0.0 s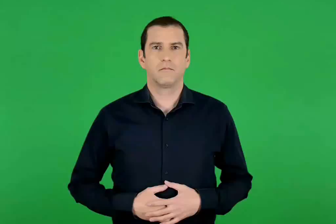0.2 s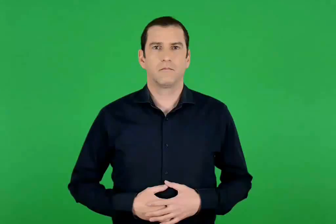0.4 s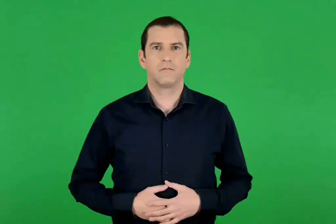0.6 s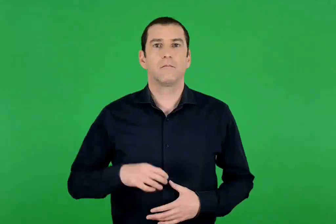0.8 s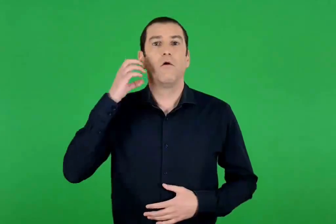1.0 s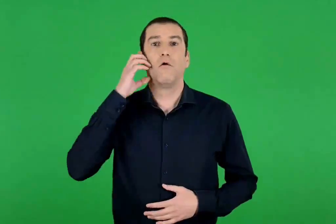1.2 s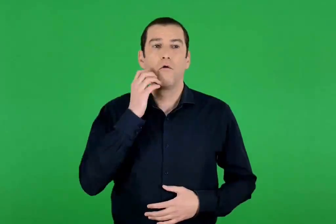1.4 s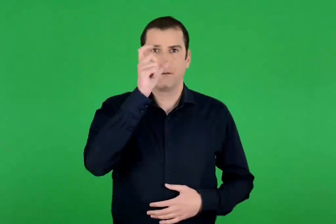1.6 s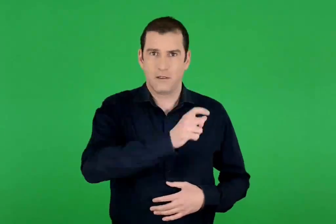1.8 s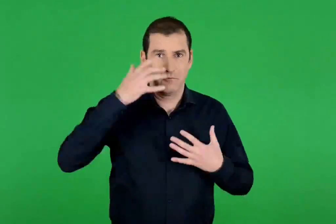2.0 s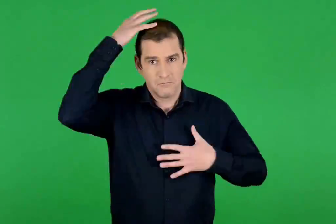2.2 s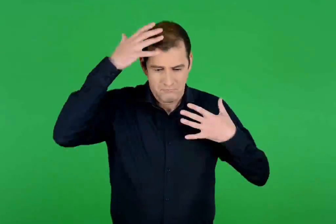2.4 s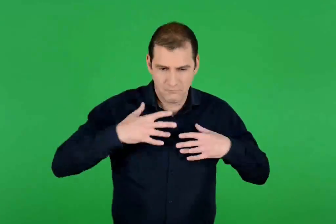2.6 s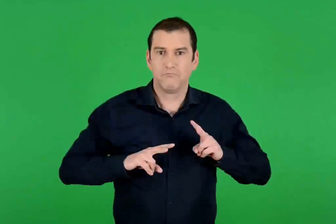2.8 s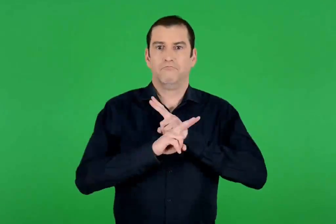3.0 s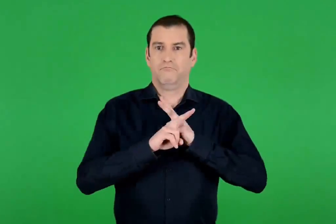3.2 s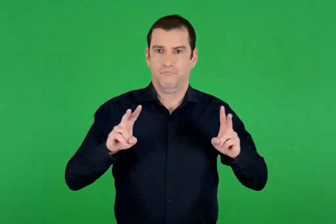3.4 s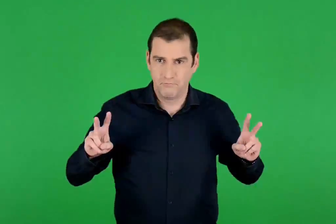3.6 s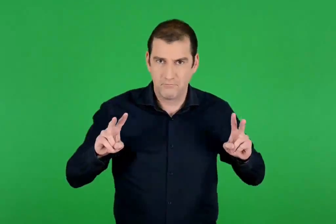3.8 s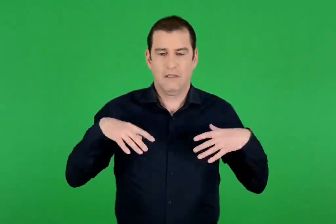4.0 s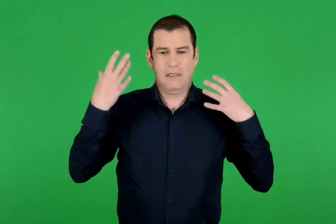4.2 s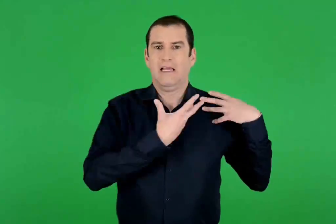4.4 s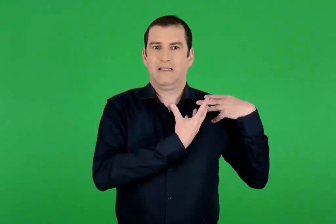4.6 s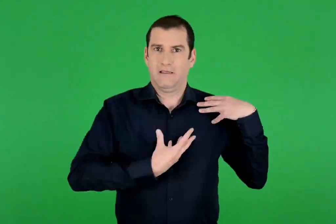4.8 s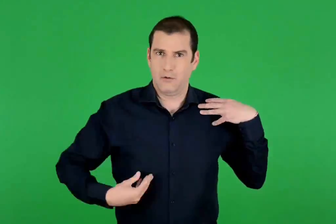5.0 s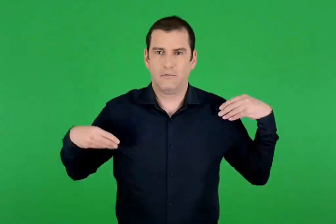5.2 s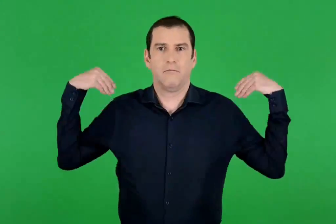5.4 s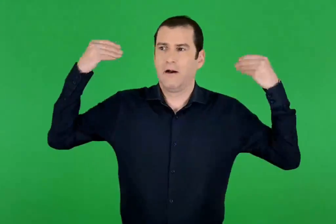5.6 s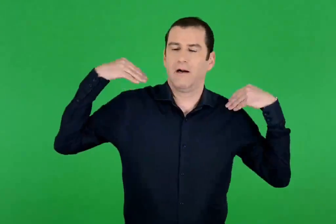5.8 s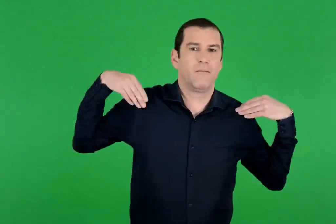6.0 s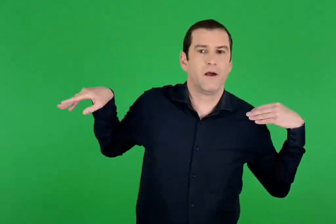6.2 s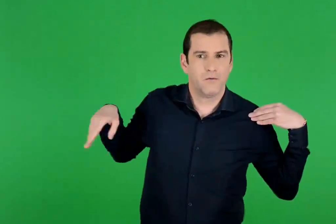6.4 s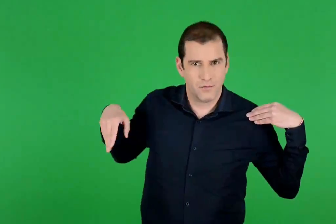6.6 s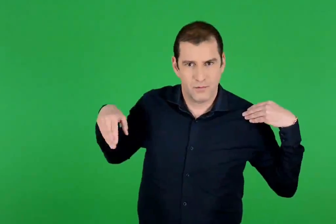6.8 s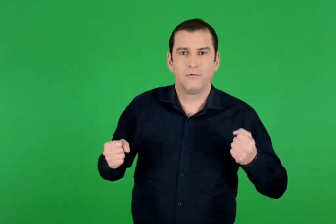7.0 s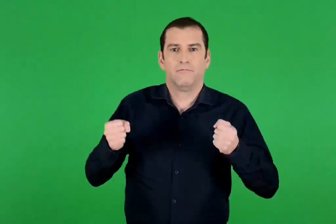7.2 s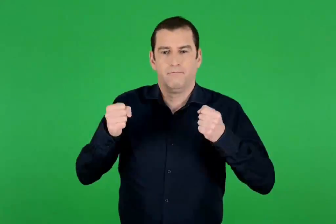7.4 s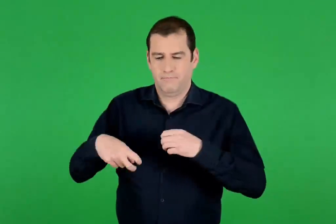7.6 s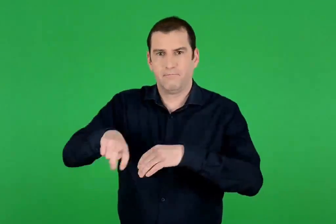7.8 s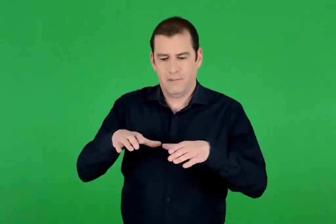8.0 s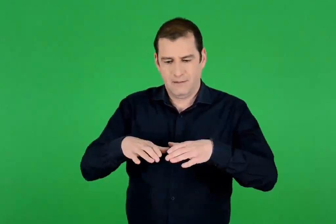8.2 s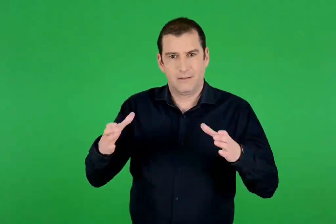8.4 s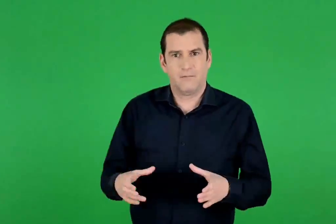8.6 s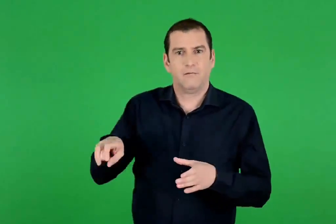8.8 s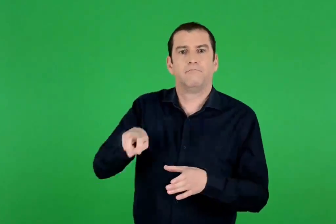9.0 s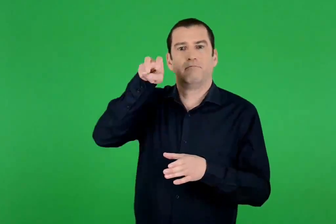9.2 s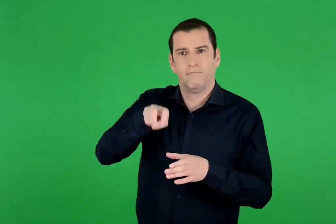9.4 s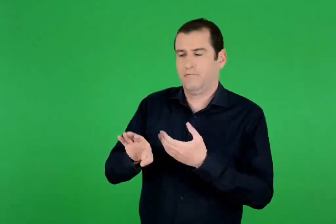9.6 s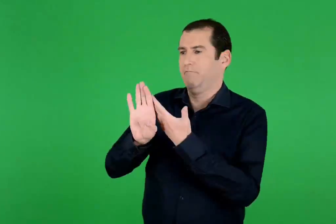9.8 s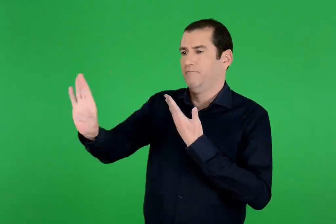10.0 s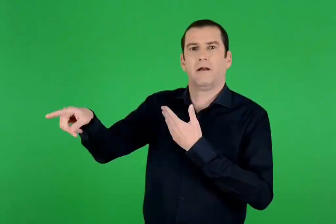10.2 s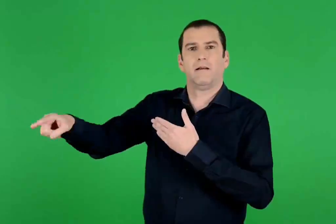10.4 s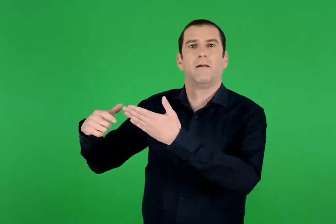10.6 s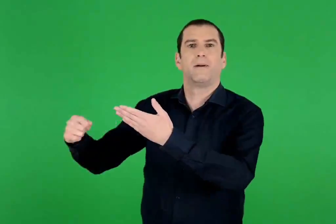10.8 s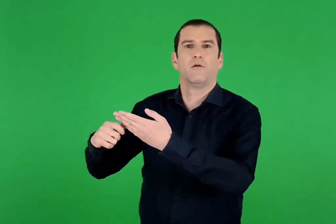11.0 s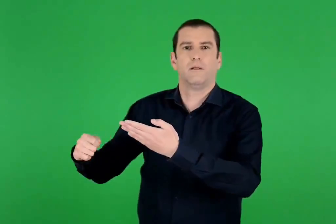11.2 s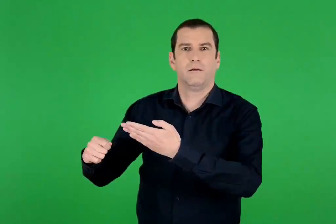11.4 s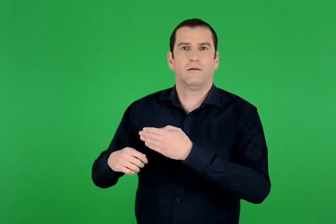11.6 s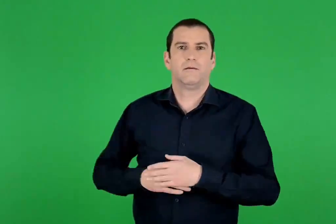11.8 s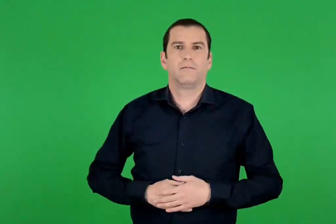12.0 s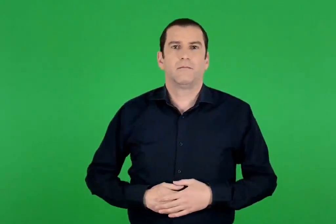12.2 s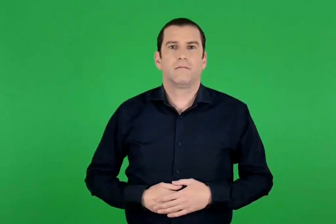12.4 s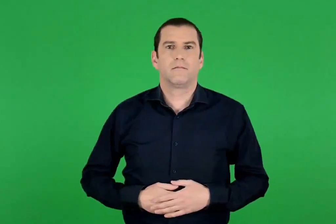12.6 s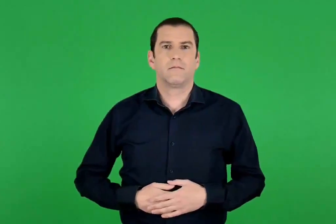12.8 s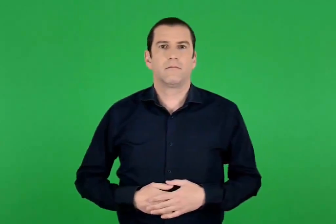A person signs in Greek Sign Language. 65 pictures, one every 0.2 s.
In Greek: λούστηκε ο οδυσσέας , φόρεσε καθαρή χλαμύδα και χιτώνα και κάθισε σε ένα σκαμνί στην πηνελόπη αντίκρυ
